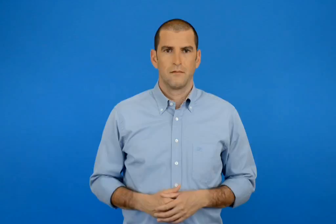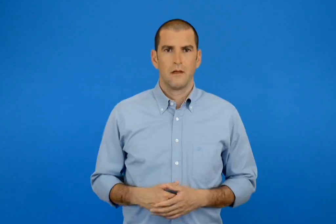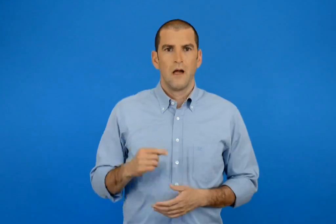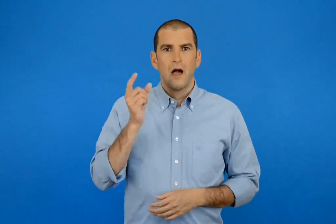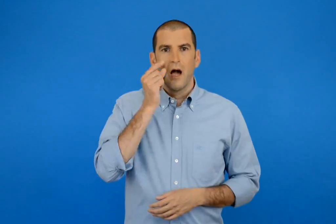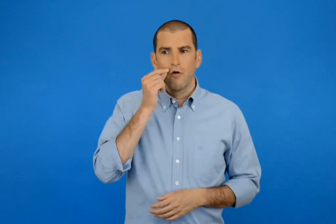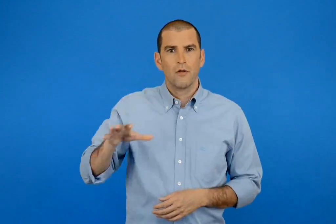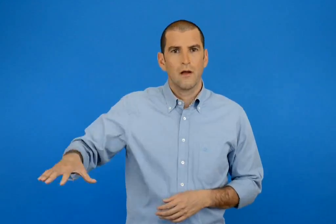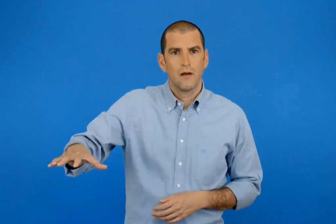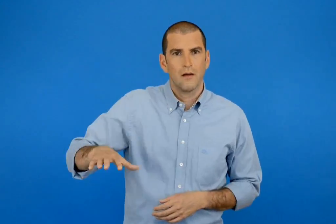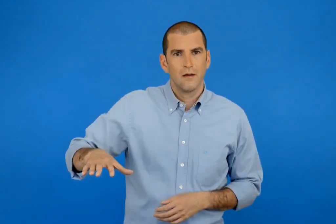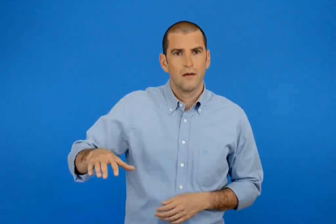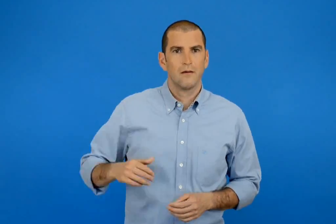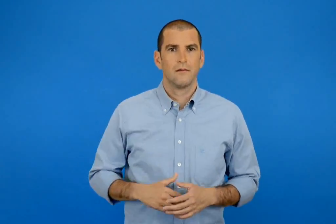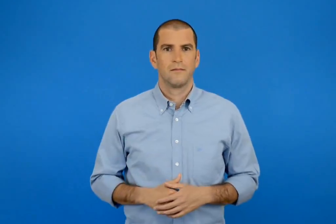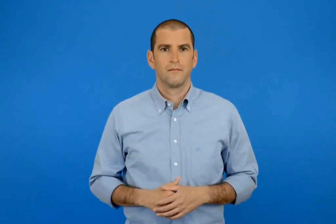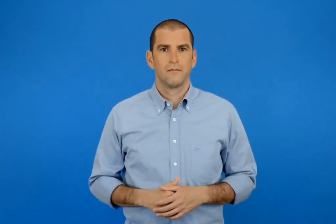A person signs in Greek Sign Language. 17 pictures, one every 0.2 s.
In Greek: τα αγόρια ήταν
